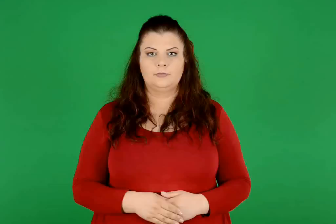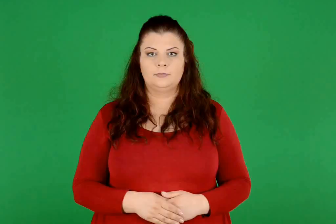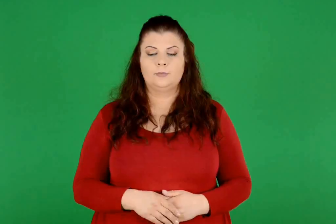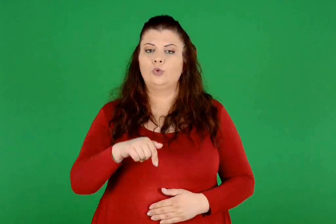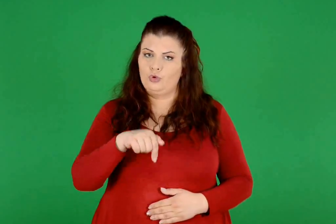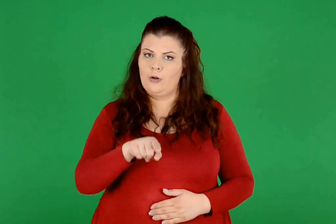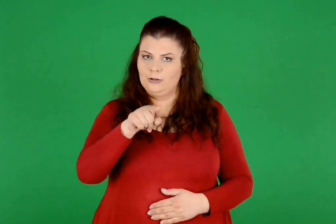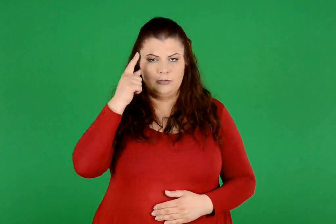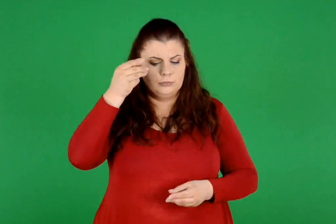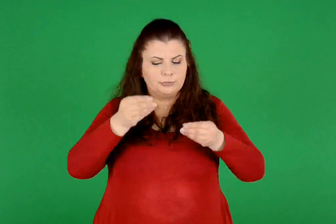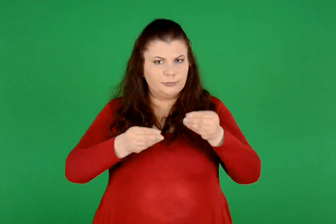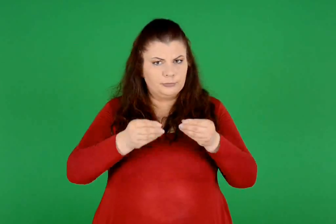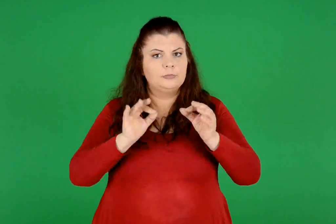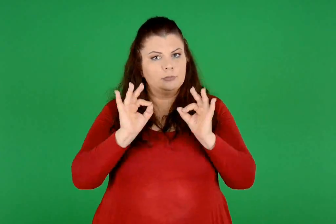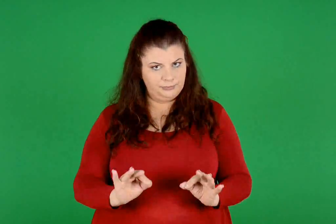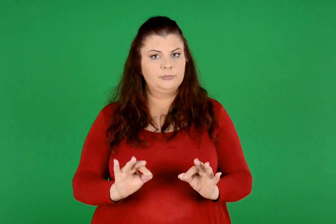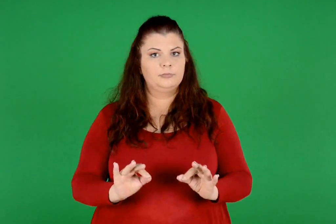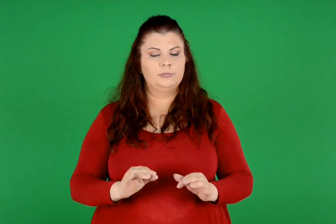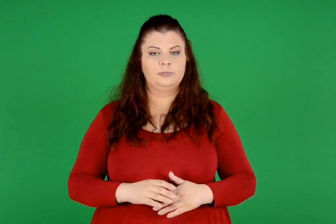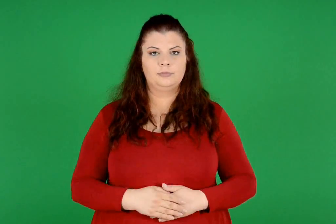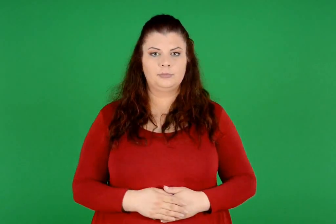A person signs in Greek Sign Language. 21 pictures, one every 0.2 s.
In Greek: τώρα υπολόγισε κανονικά
